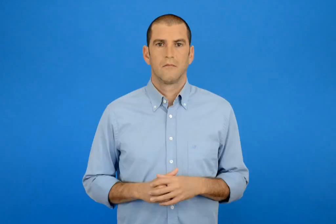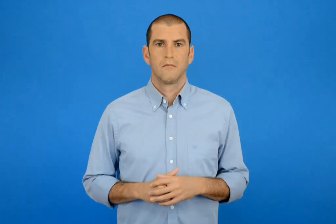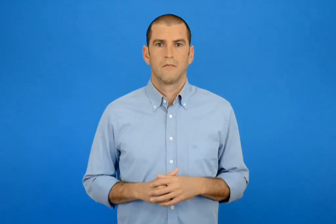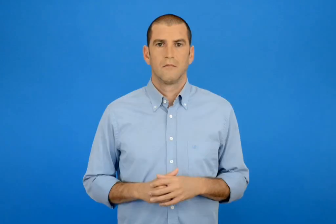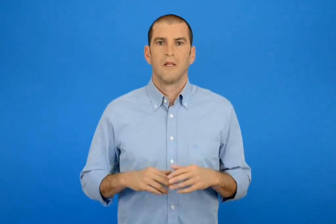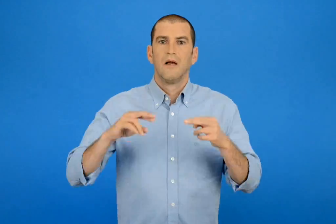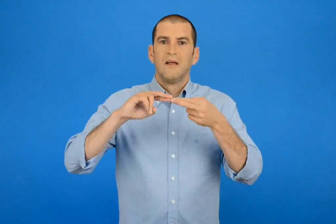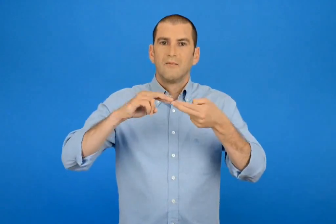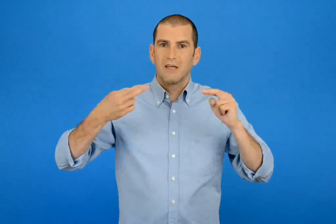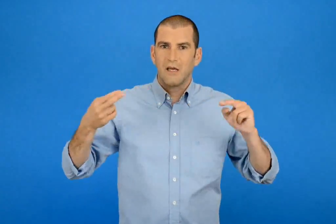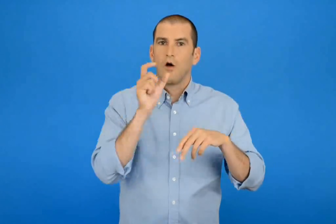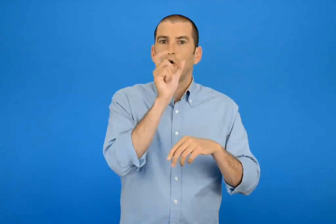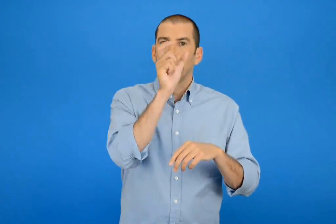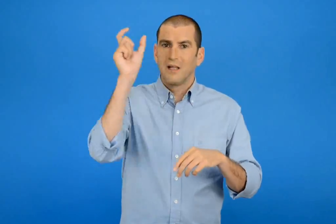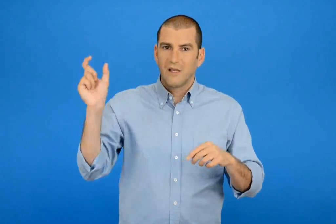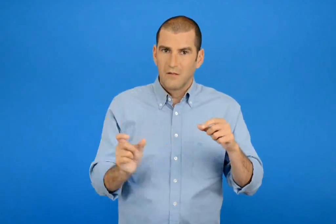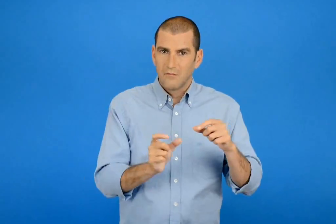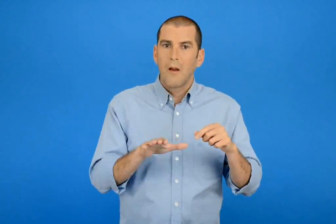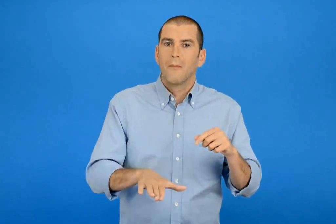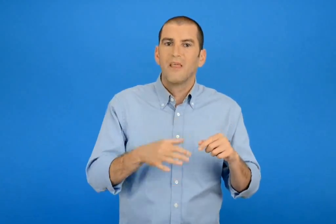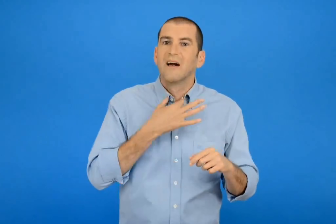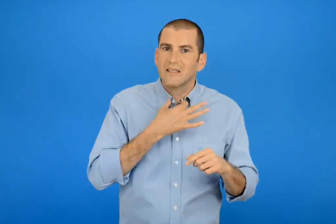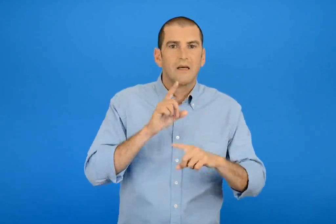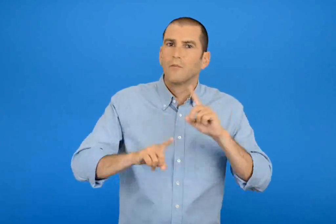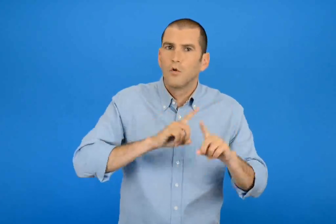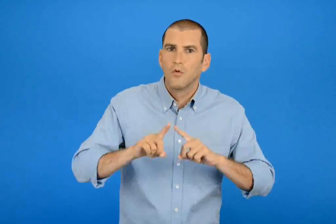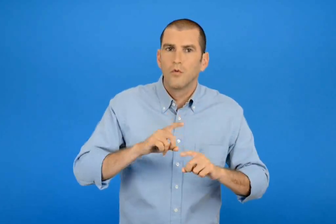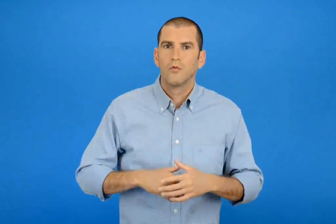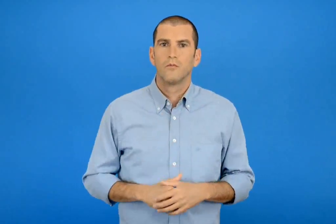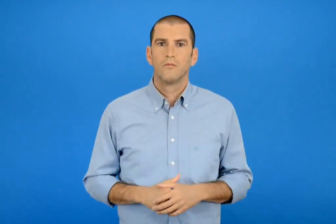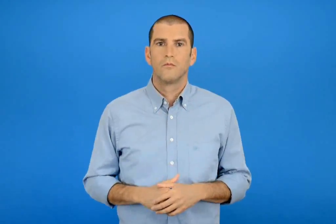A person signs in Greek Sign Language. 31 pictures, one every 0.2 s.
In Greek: ποιό παιδί χρειάστηκε τελικά περισσότερα κομμάτια ;
